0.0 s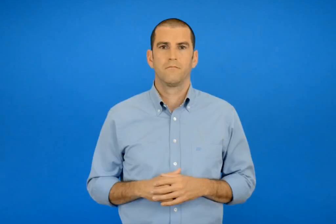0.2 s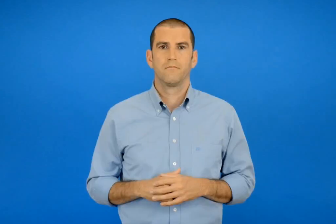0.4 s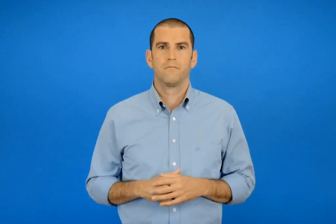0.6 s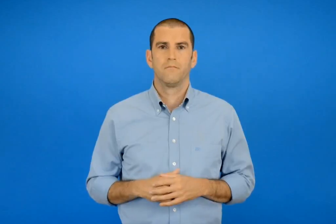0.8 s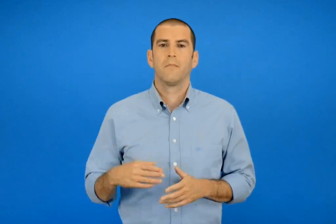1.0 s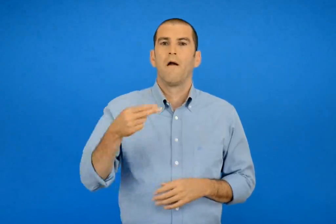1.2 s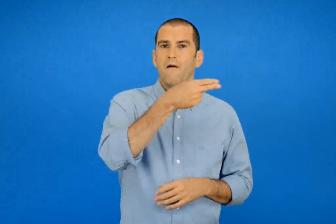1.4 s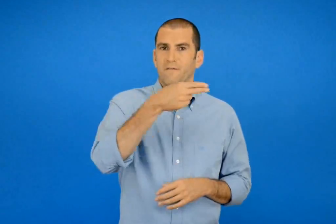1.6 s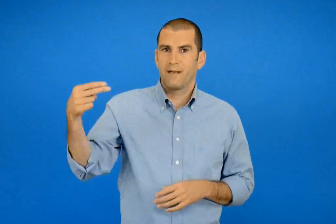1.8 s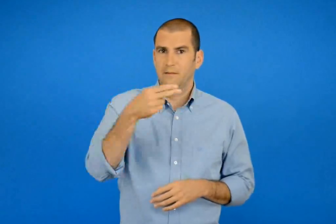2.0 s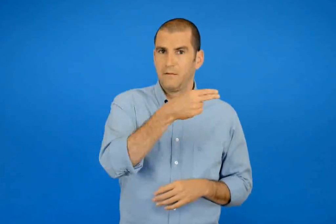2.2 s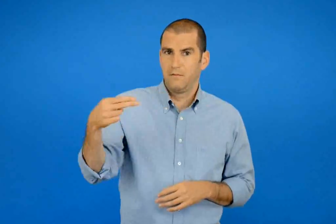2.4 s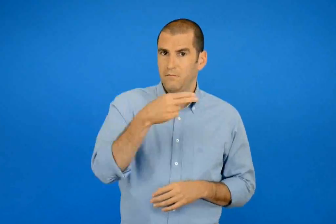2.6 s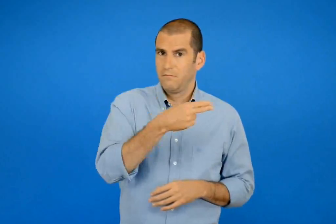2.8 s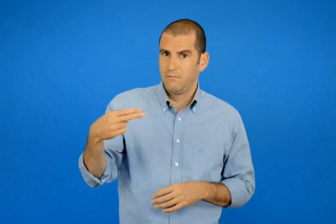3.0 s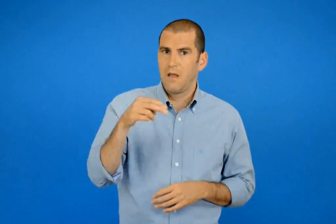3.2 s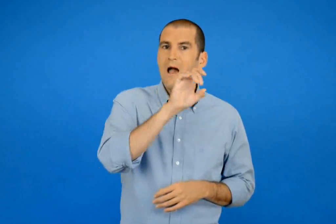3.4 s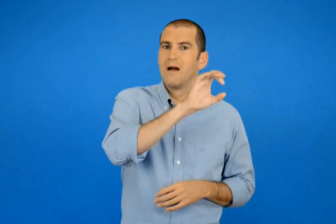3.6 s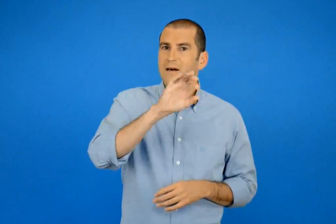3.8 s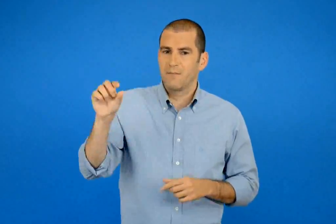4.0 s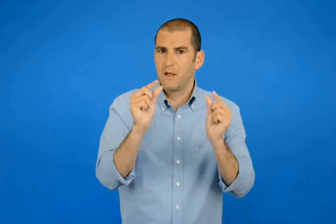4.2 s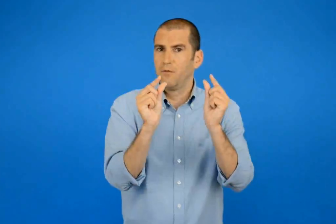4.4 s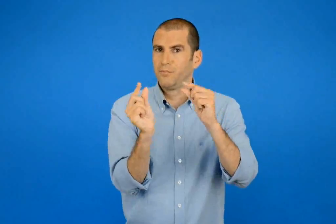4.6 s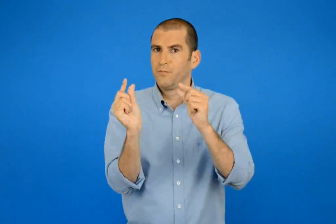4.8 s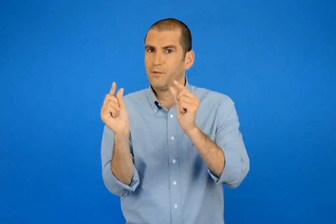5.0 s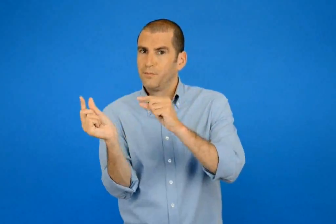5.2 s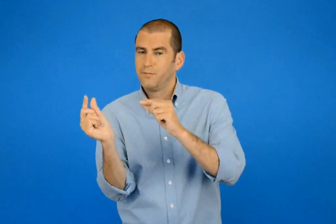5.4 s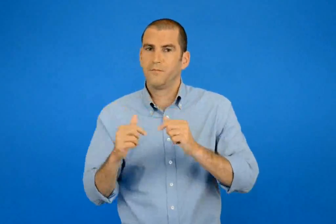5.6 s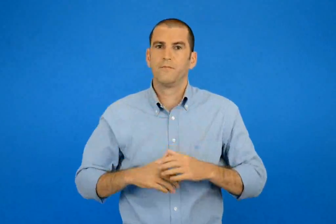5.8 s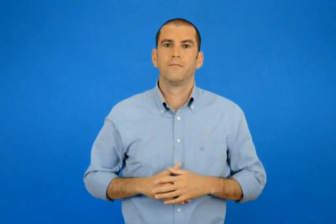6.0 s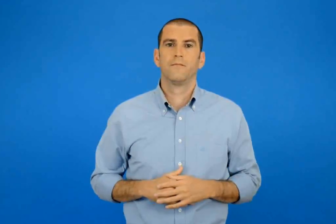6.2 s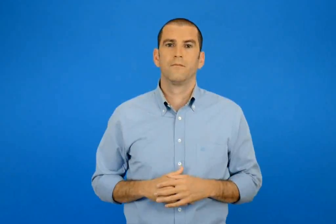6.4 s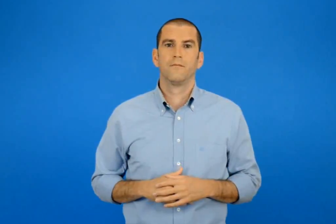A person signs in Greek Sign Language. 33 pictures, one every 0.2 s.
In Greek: φράση με πλαγιά γράμματα
